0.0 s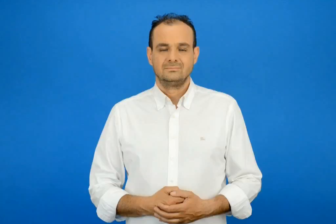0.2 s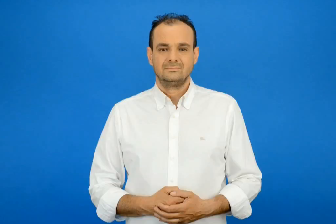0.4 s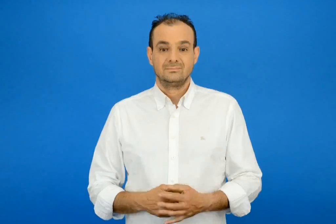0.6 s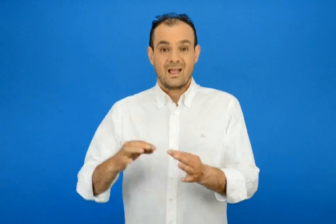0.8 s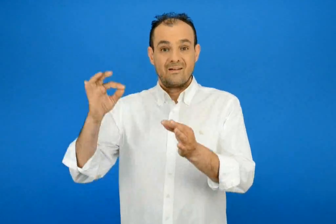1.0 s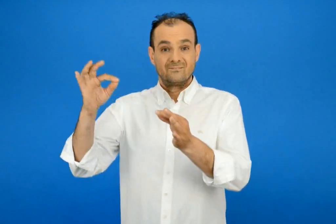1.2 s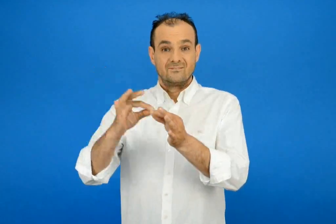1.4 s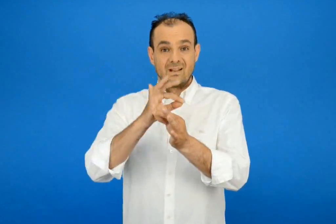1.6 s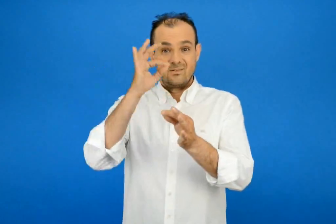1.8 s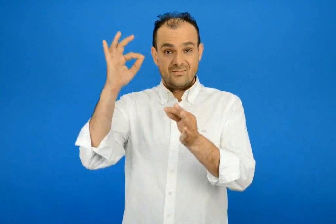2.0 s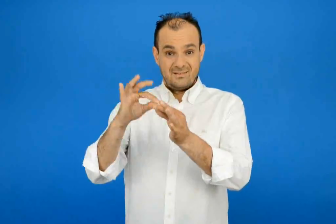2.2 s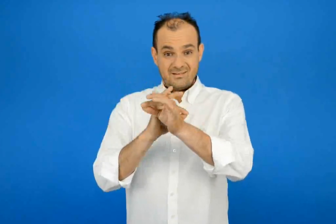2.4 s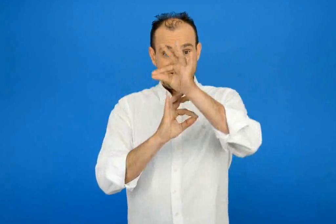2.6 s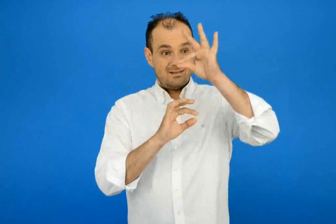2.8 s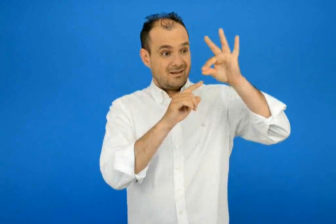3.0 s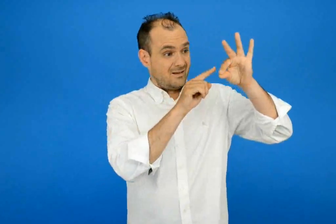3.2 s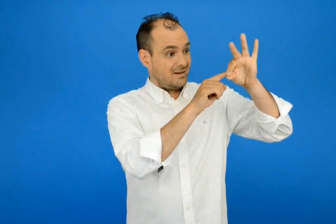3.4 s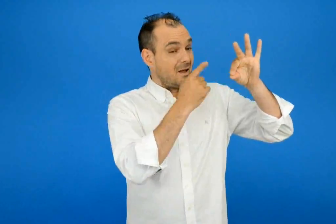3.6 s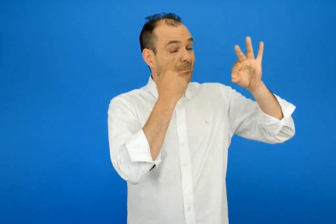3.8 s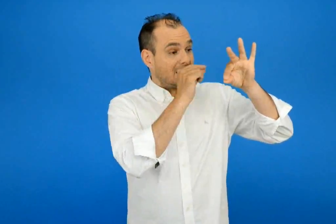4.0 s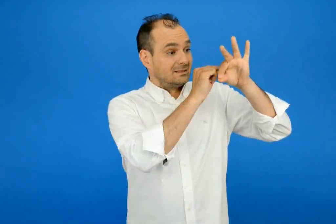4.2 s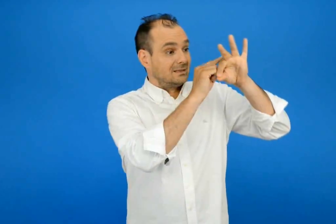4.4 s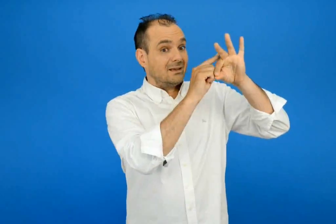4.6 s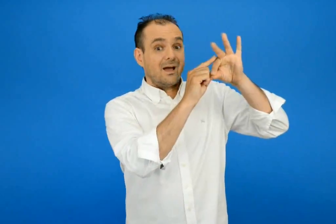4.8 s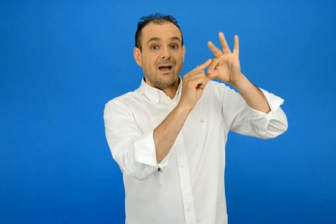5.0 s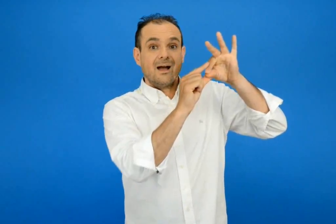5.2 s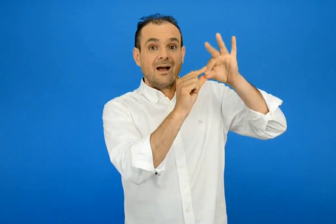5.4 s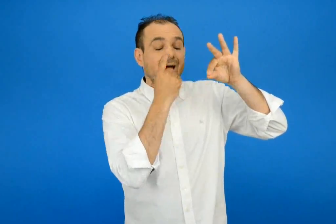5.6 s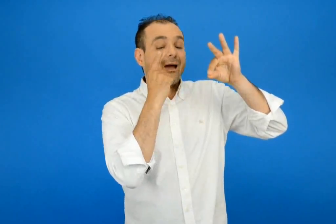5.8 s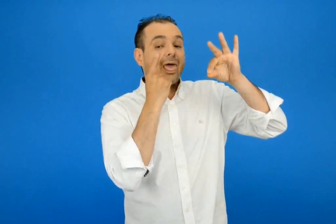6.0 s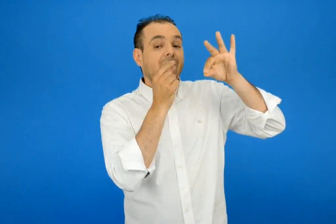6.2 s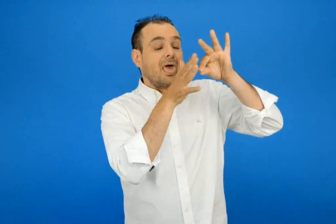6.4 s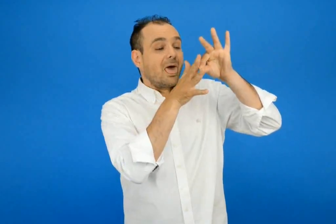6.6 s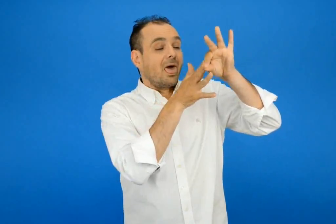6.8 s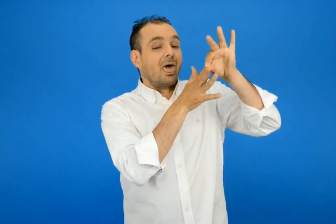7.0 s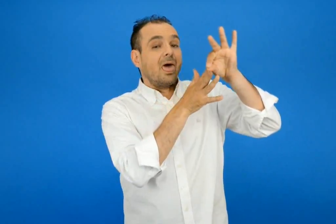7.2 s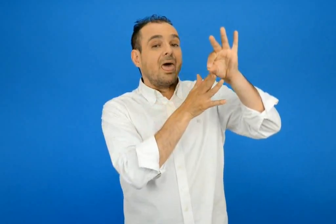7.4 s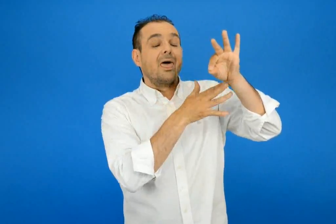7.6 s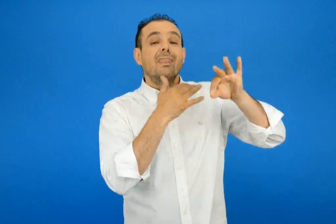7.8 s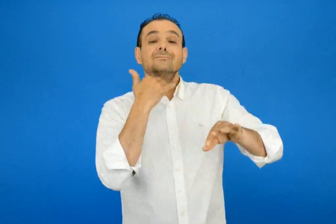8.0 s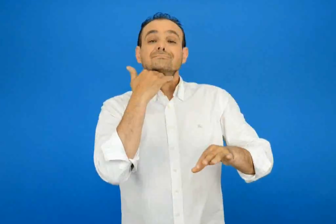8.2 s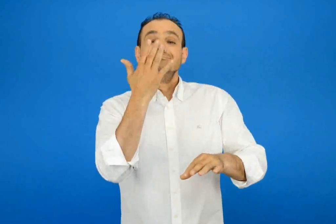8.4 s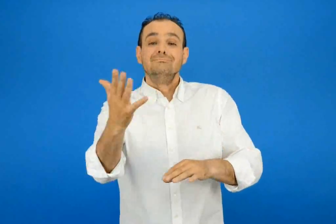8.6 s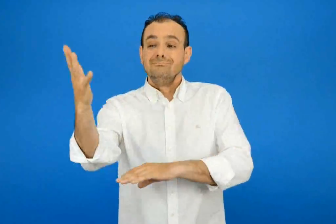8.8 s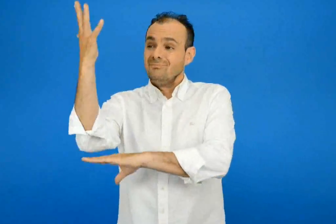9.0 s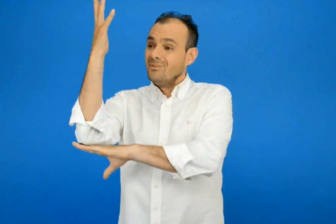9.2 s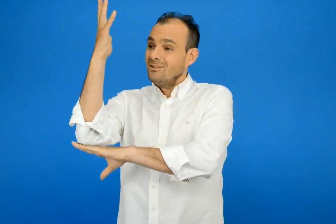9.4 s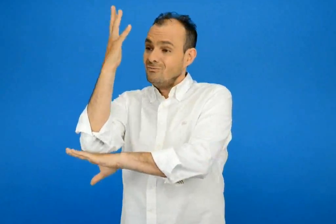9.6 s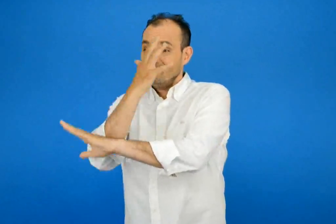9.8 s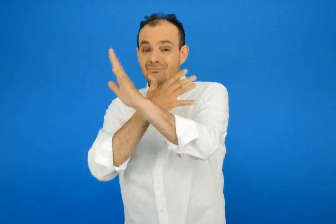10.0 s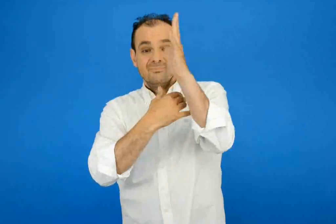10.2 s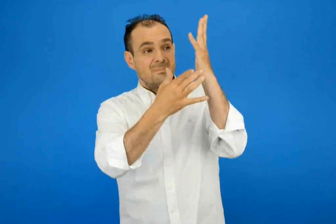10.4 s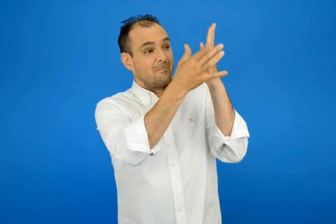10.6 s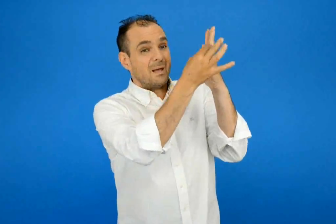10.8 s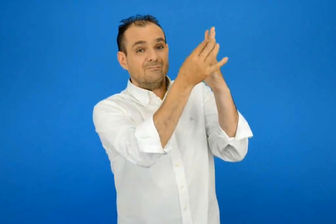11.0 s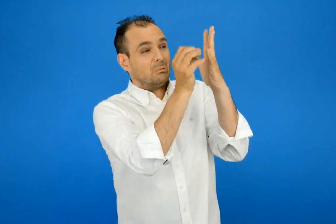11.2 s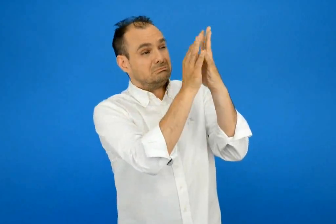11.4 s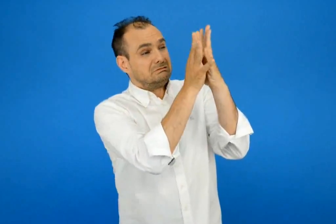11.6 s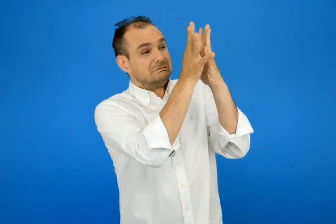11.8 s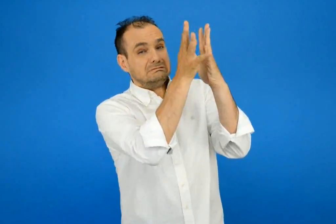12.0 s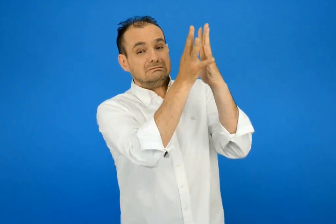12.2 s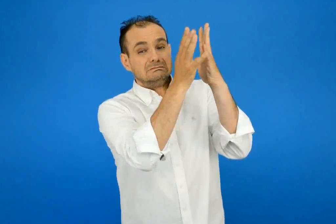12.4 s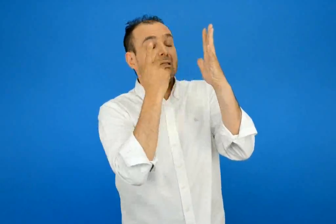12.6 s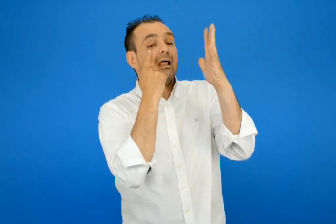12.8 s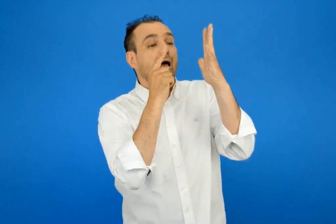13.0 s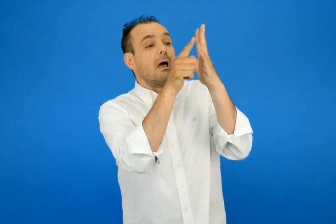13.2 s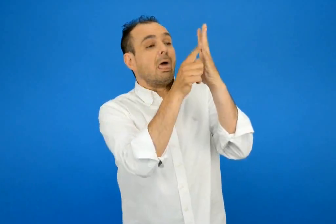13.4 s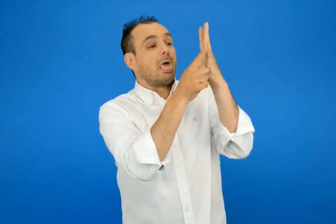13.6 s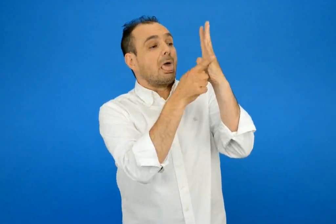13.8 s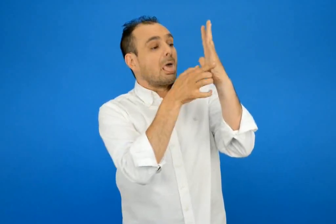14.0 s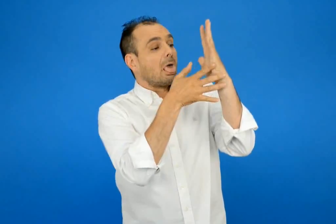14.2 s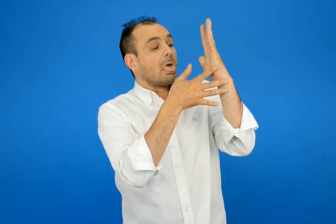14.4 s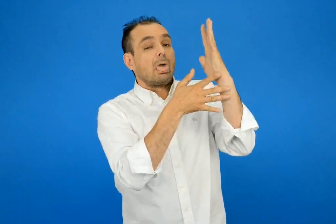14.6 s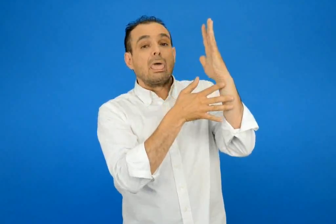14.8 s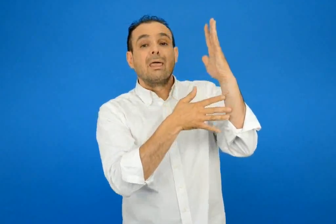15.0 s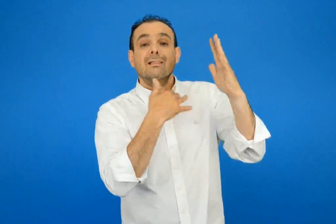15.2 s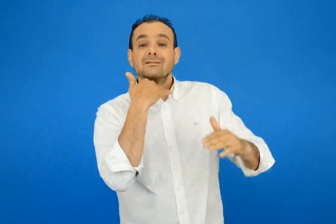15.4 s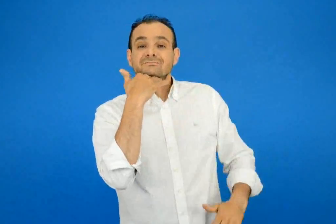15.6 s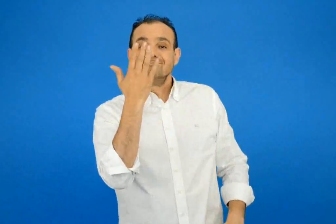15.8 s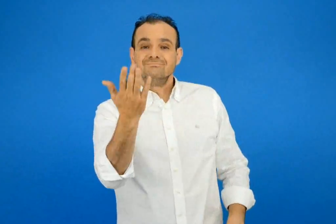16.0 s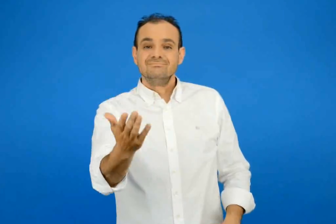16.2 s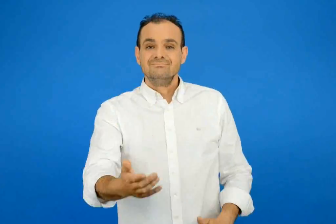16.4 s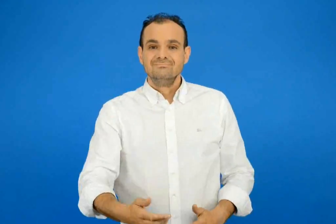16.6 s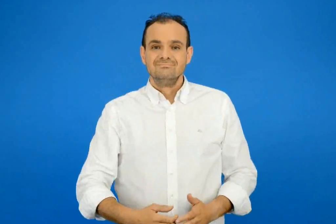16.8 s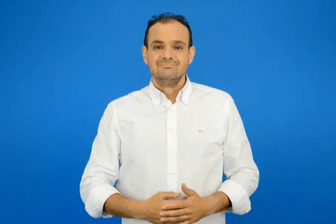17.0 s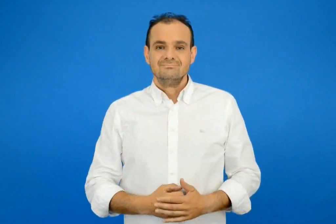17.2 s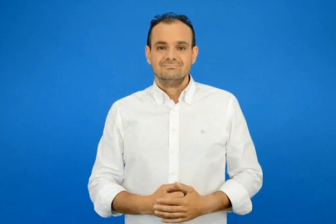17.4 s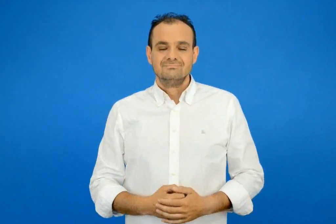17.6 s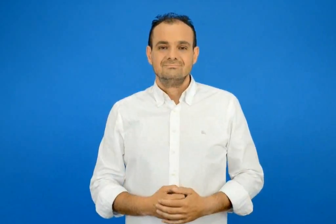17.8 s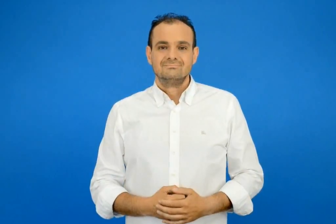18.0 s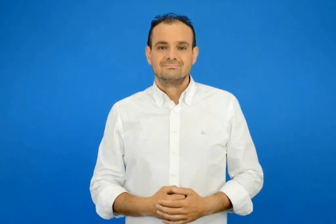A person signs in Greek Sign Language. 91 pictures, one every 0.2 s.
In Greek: από το μάτι της βελόνας δάκρυα δεν μπορούν να τρέξουν κι οι βελόνες από τα πεύκα κλαίνε που δεν μπορούν να τρέξουν
